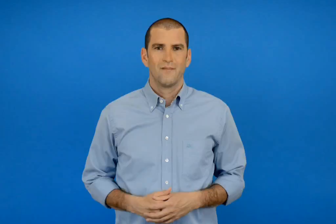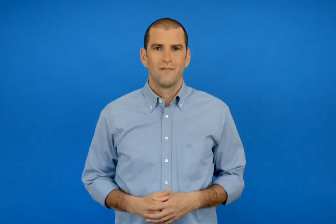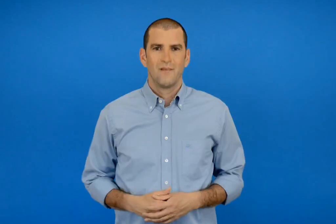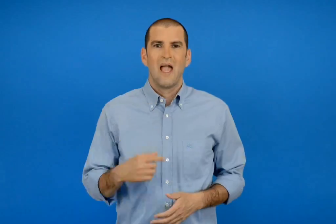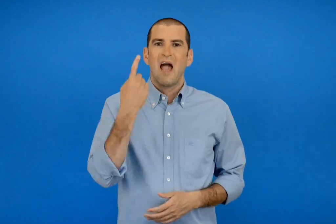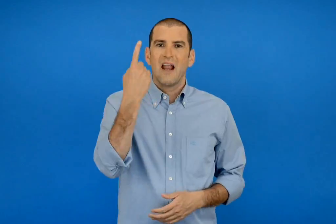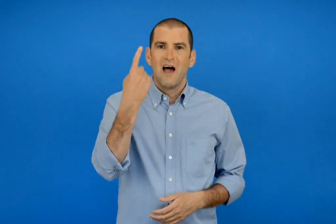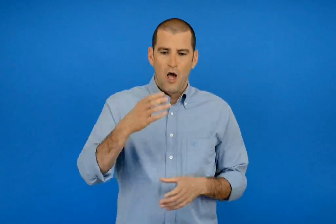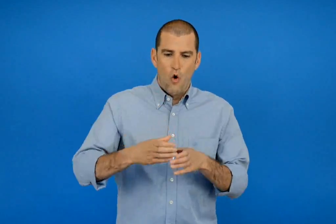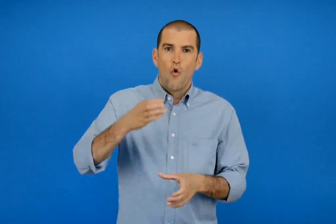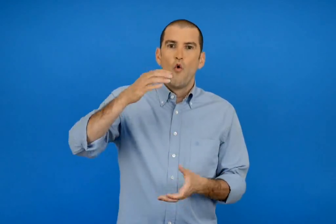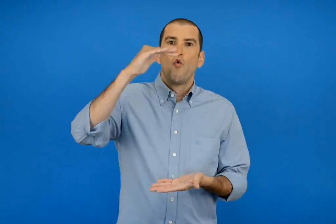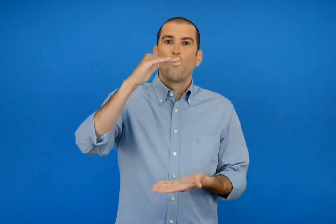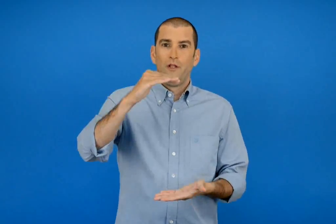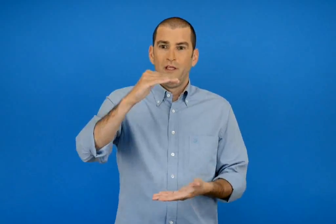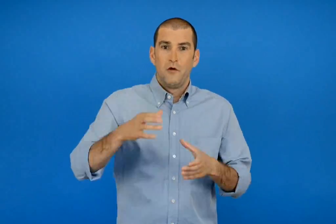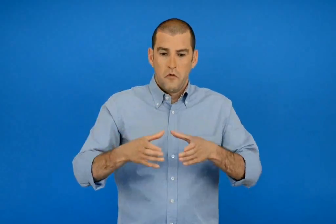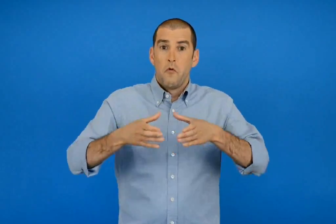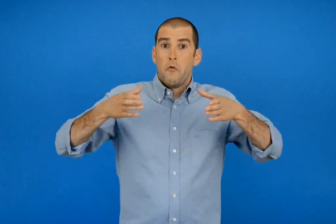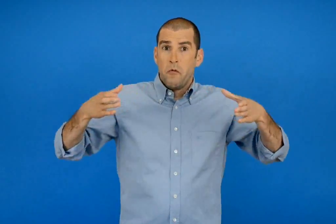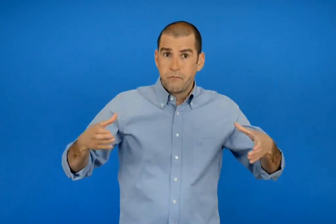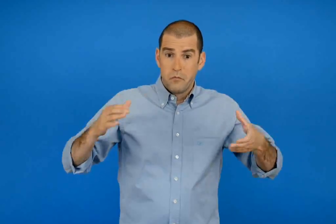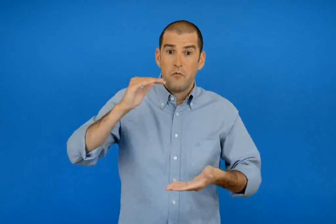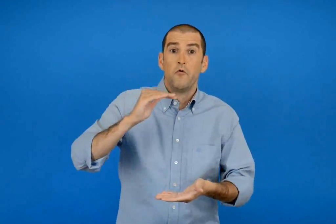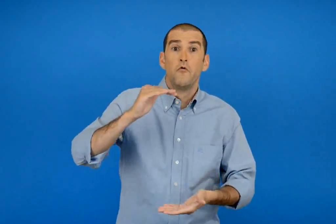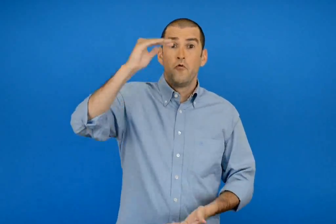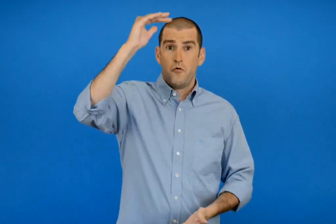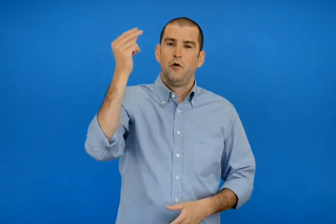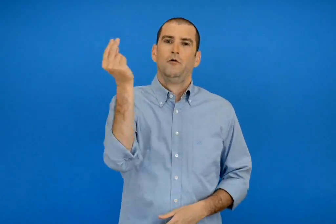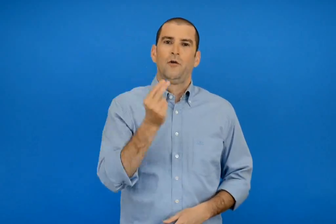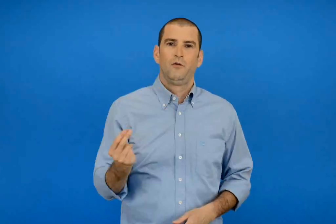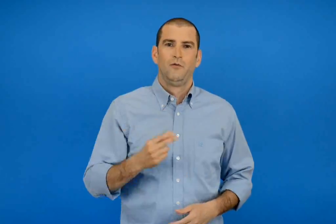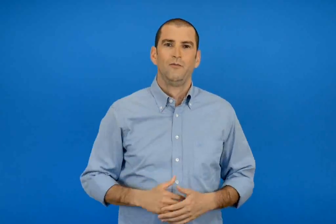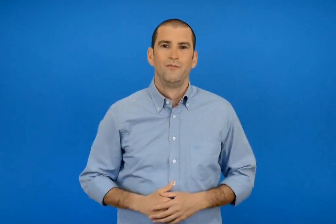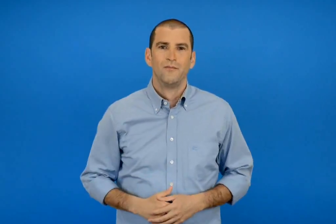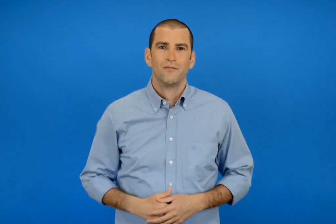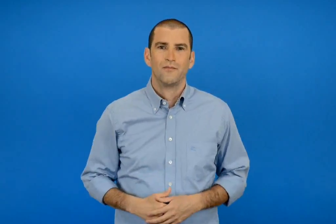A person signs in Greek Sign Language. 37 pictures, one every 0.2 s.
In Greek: ζωγραφίζω ένα κουτί πιο πλατύ και πιο ψηλό
